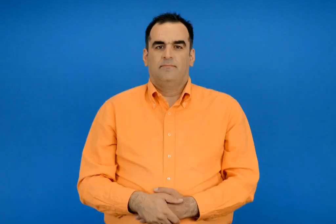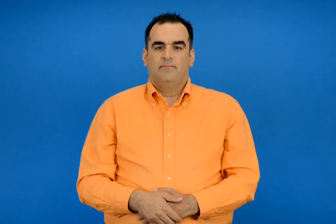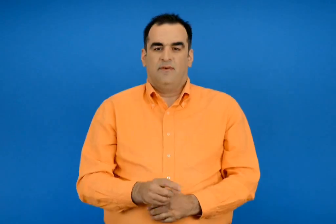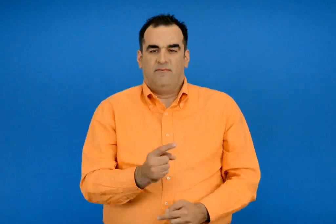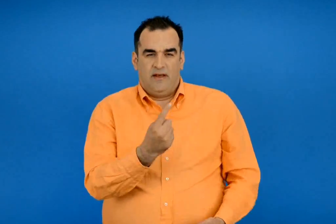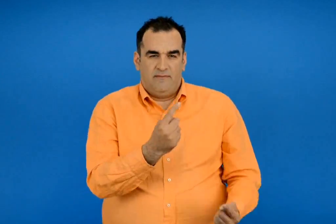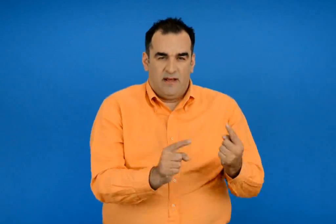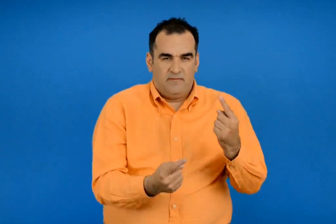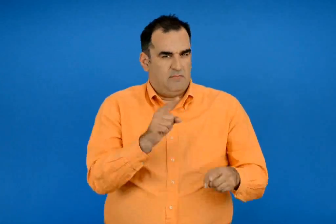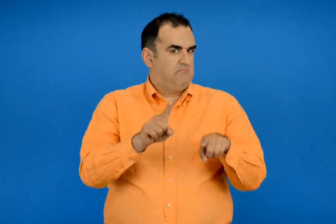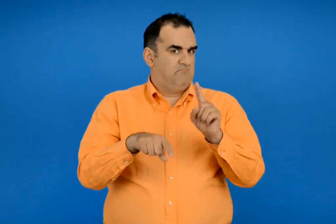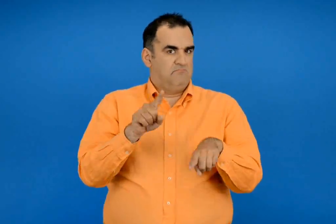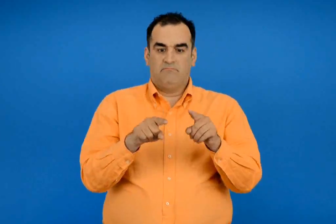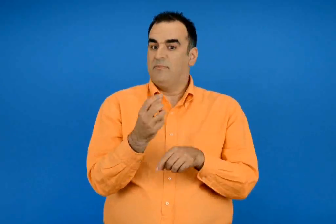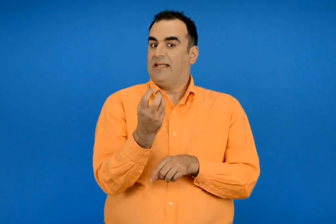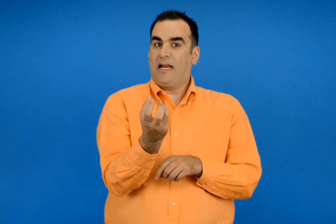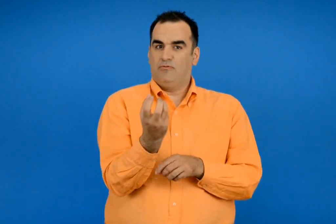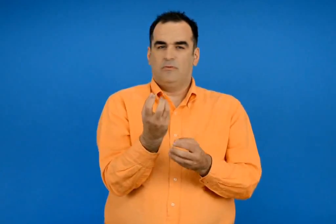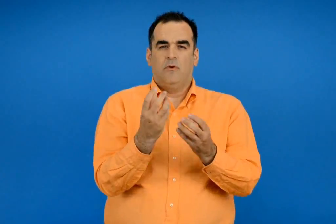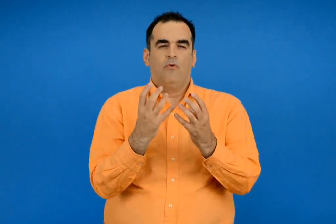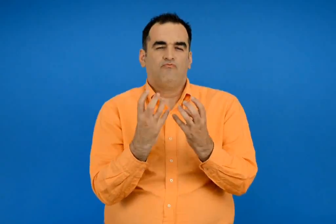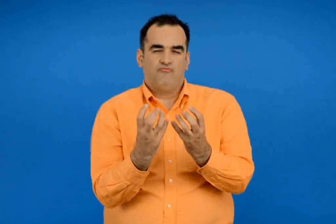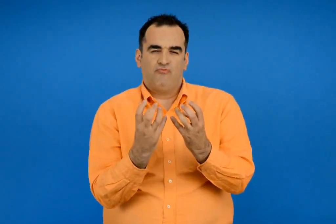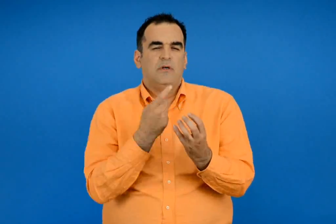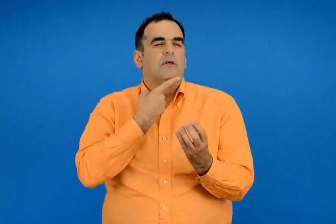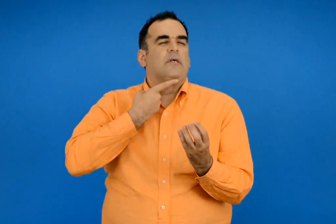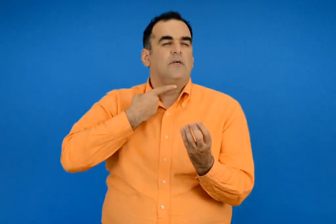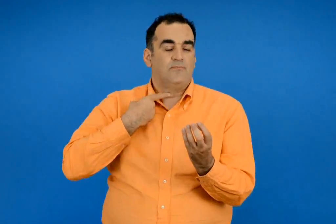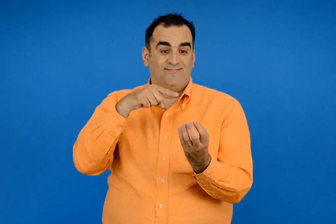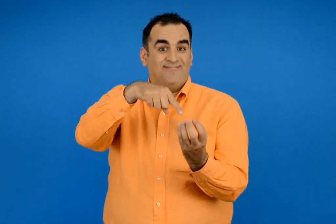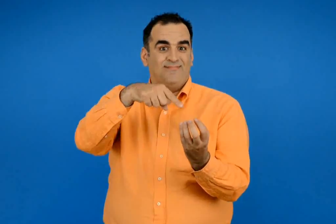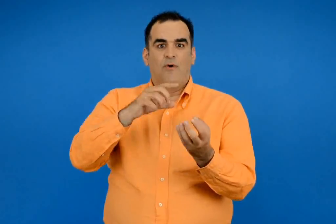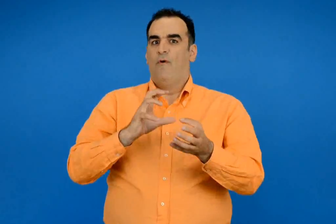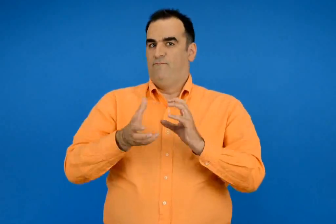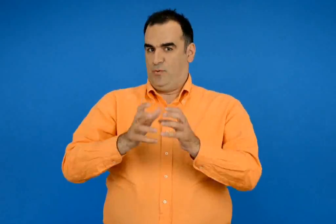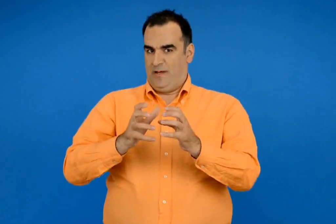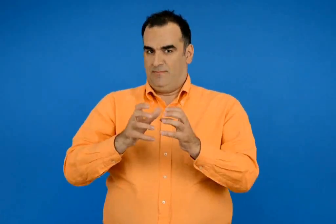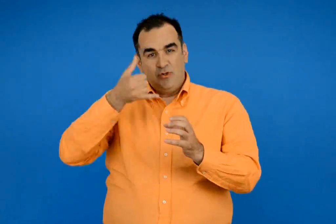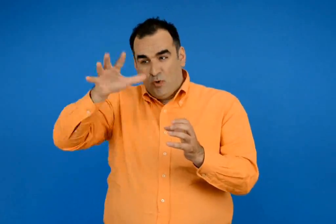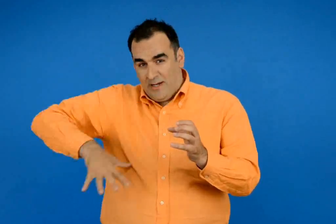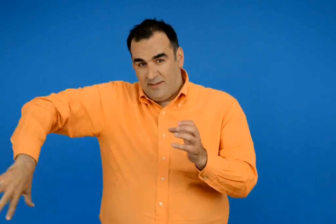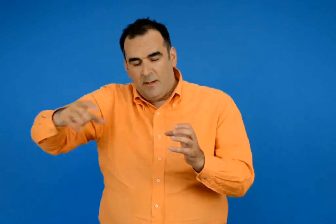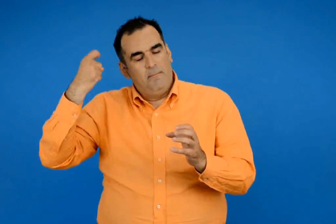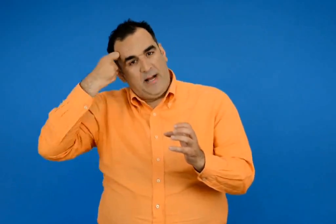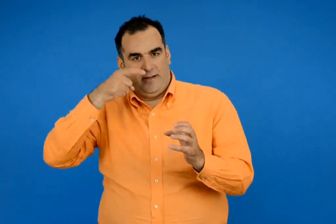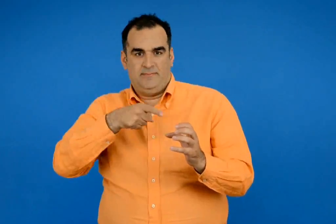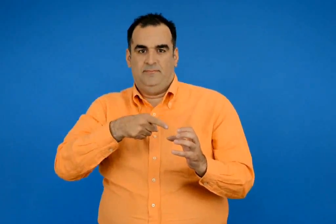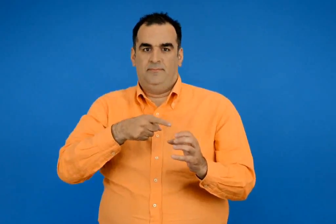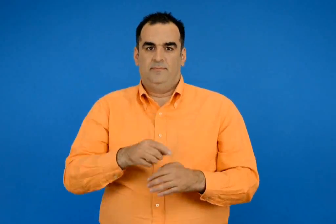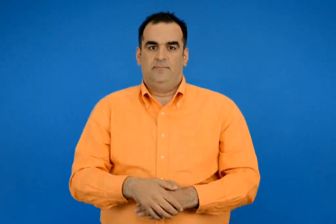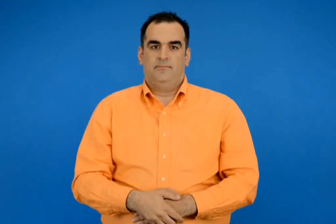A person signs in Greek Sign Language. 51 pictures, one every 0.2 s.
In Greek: μερικά φυτά κάνουν γλυκούς και ζουμερούς καρπούς τα φρούτα που αρέσουν στα ζώα
